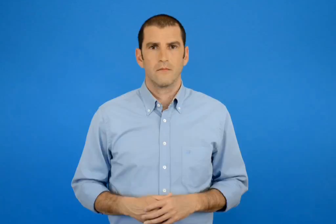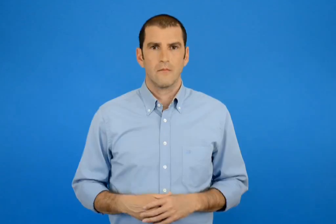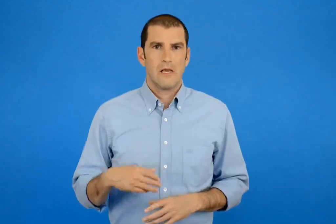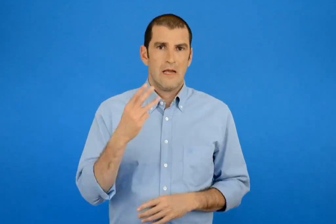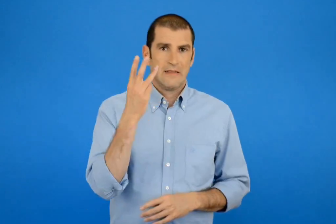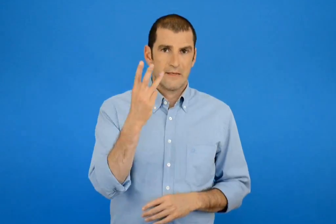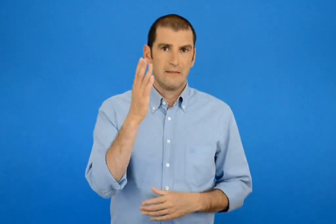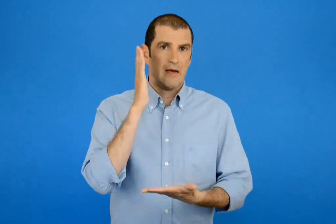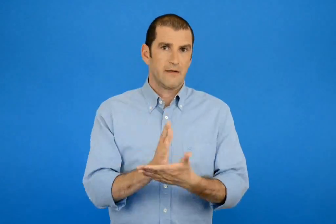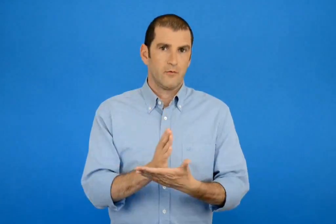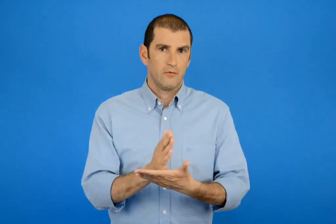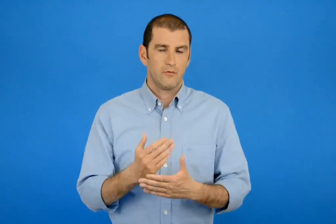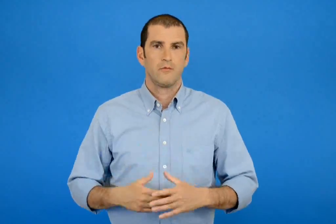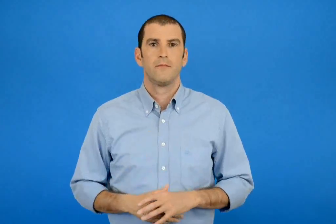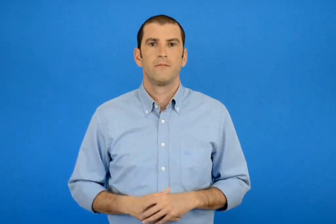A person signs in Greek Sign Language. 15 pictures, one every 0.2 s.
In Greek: 3 ακριβώς
